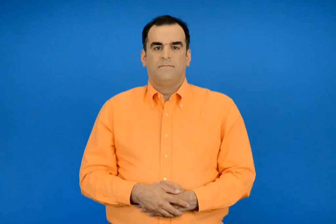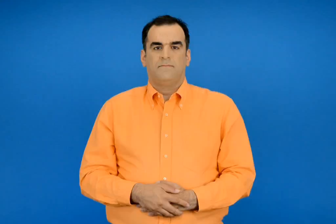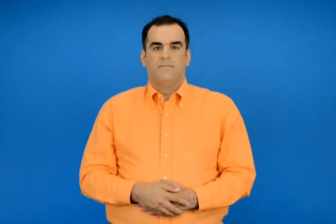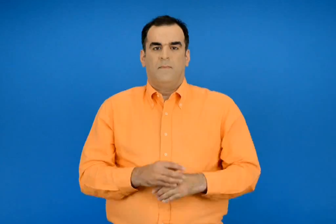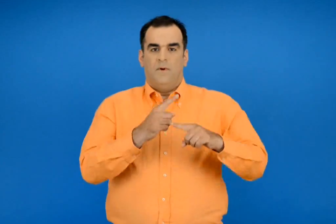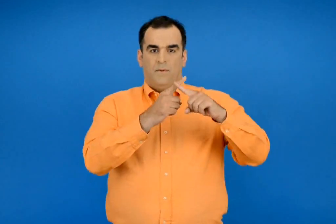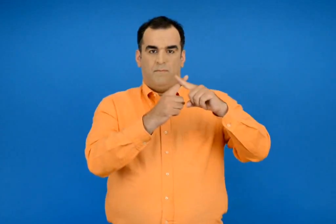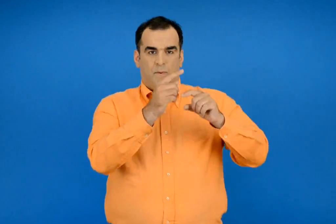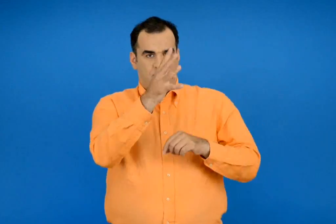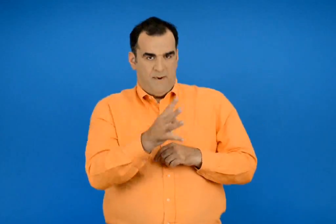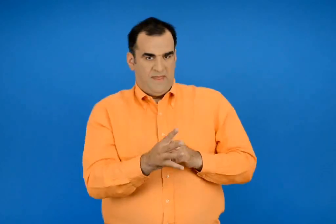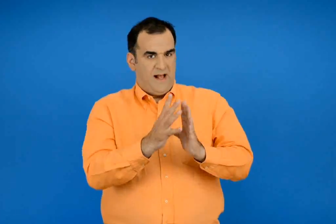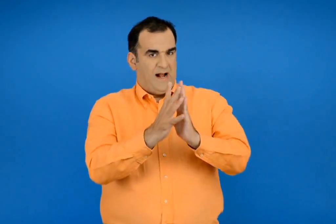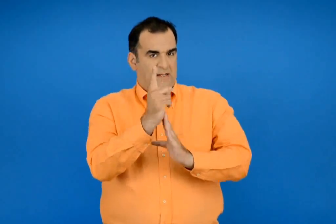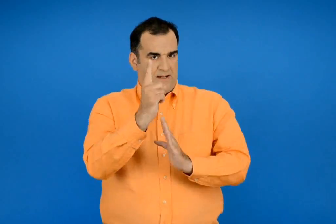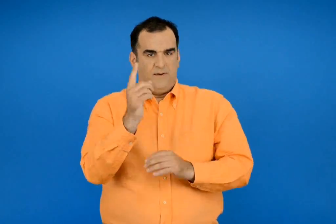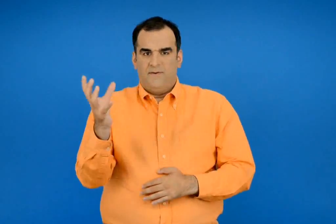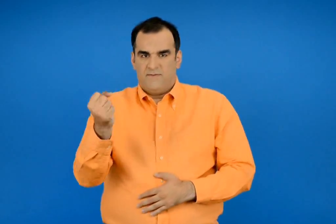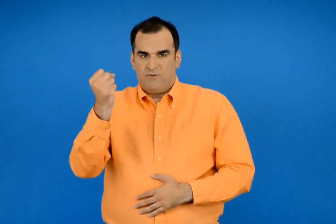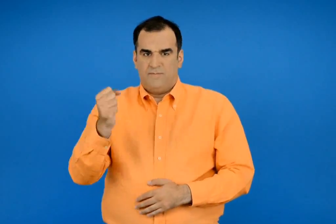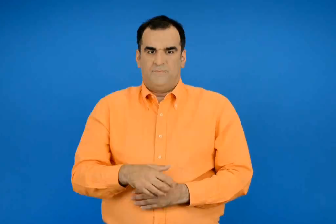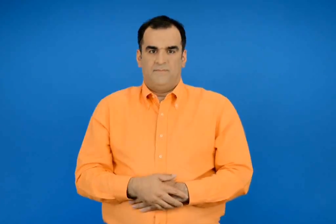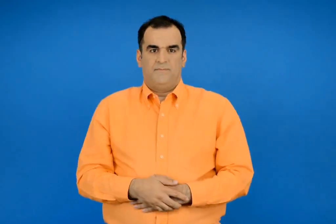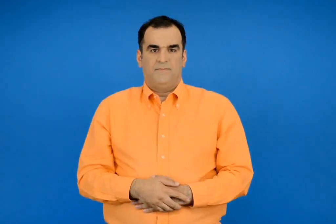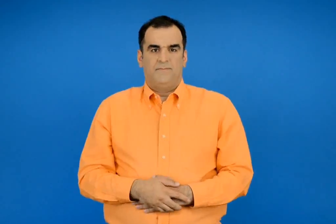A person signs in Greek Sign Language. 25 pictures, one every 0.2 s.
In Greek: βρίσκω την προπαίδεια του 11
